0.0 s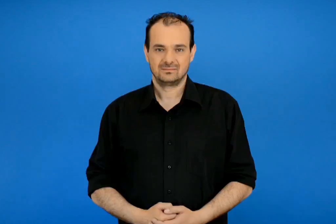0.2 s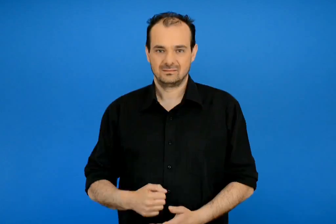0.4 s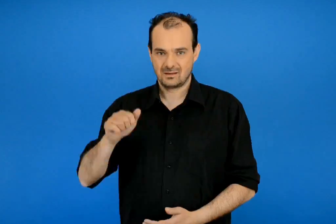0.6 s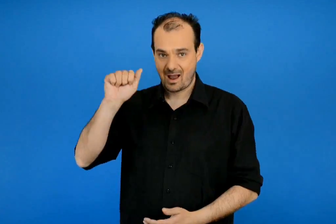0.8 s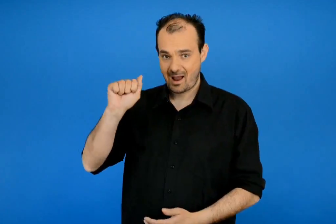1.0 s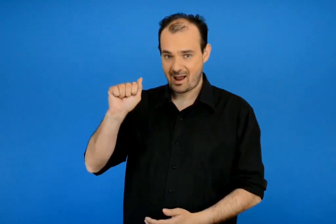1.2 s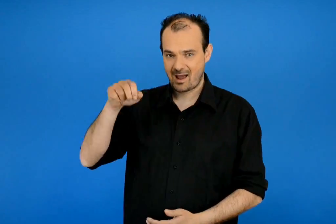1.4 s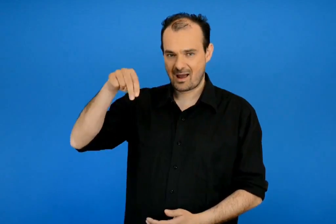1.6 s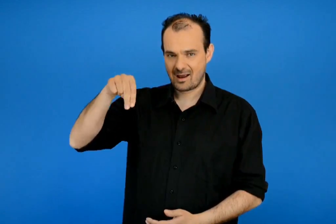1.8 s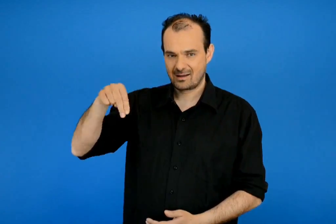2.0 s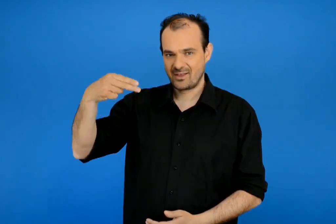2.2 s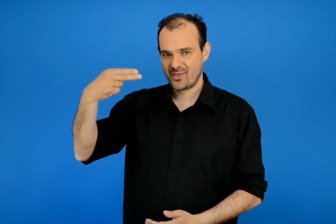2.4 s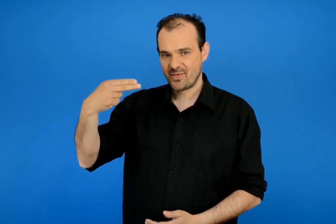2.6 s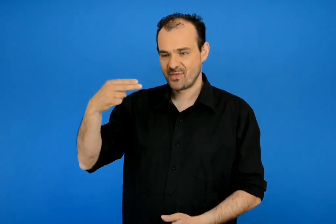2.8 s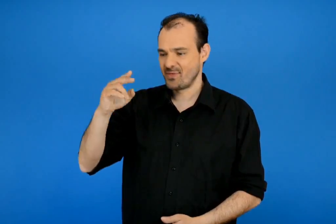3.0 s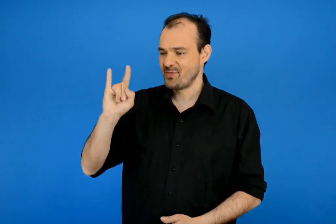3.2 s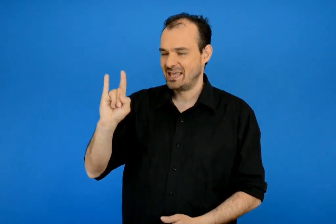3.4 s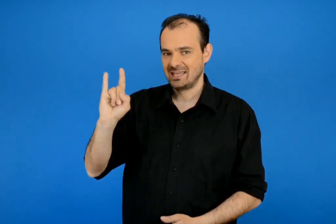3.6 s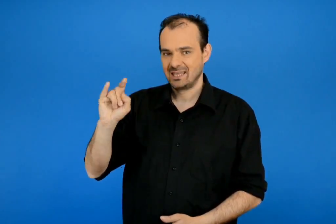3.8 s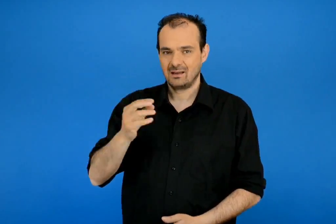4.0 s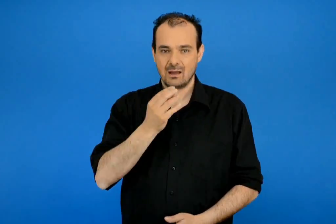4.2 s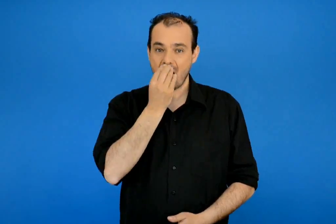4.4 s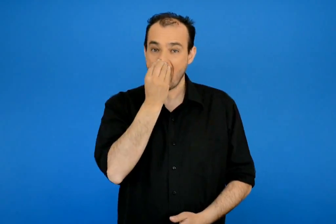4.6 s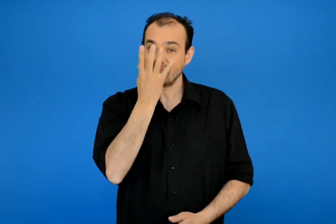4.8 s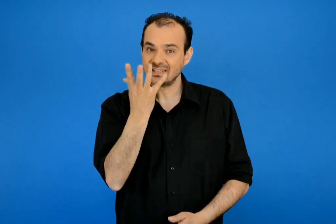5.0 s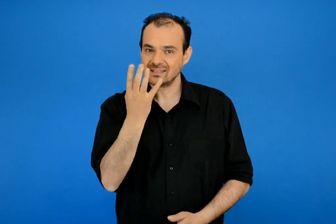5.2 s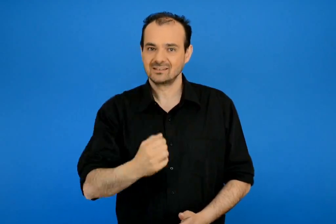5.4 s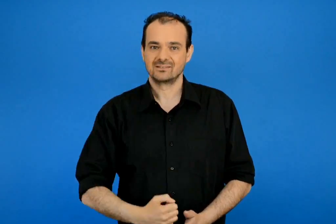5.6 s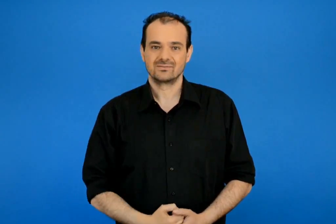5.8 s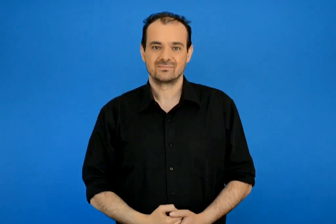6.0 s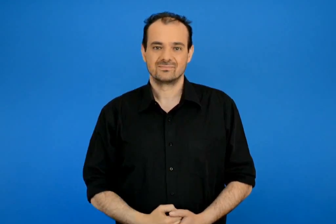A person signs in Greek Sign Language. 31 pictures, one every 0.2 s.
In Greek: η ανθή
